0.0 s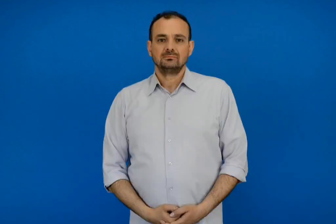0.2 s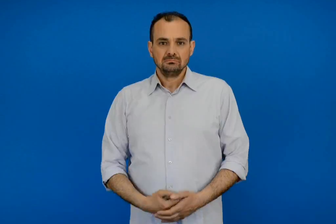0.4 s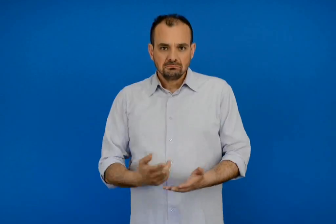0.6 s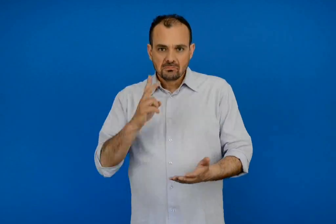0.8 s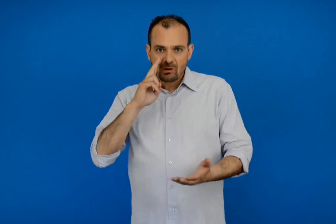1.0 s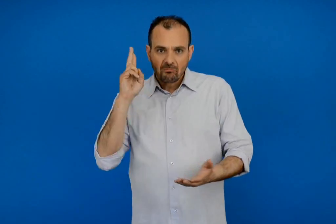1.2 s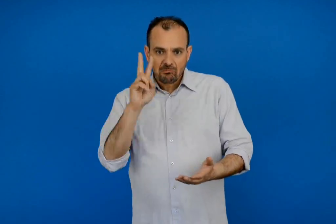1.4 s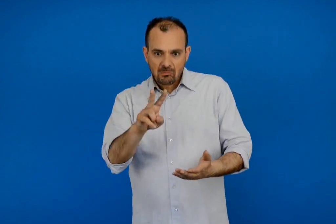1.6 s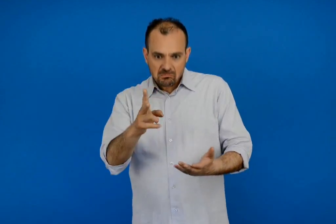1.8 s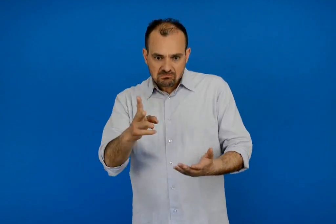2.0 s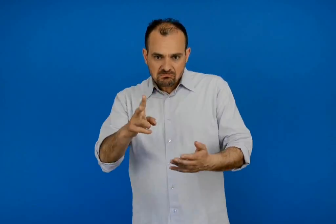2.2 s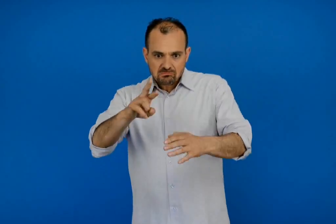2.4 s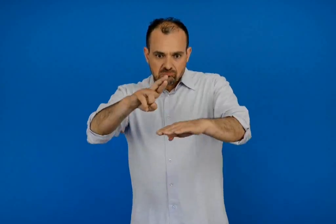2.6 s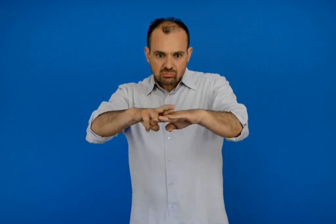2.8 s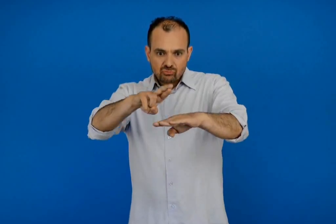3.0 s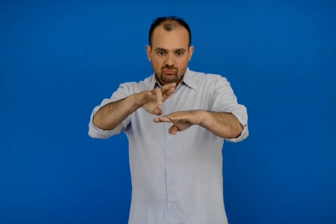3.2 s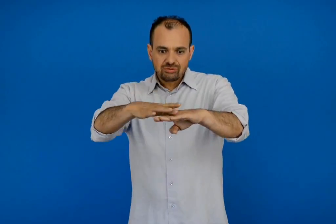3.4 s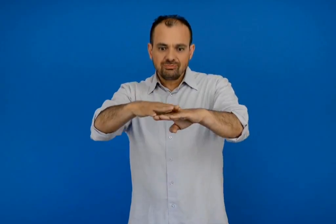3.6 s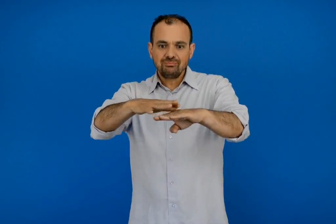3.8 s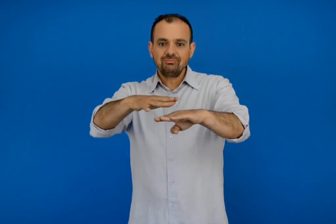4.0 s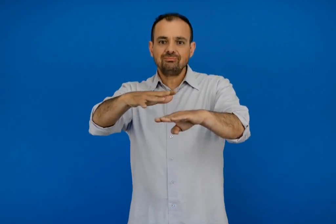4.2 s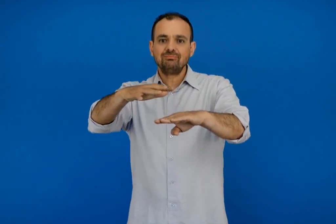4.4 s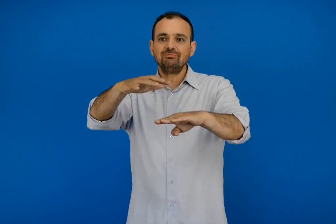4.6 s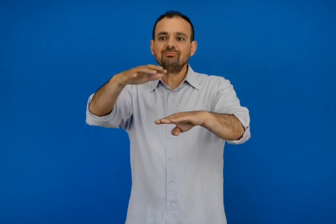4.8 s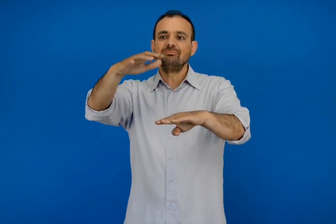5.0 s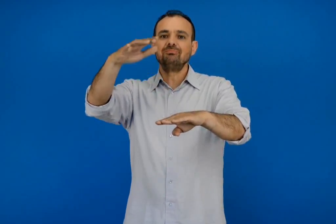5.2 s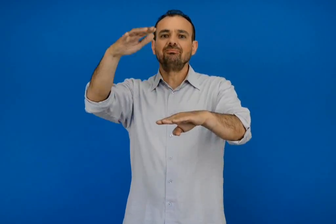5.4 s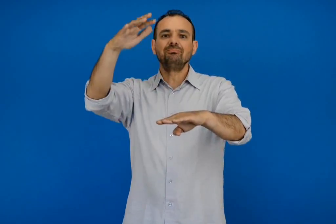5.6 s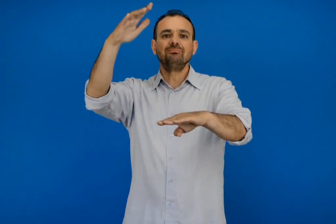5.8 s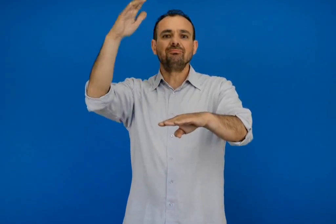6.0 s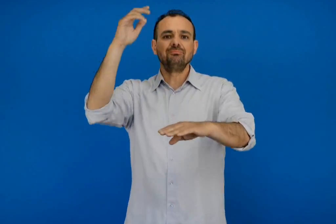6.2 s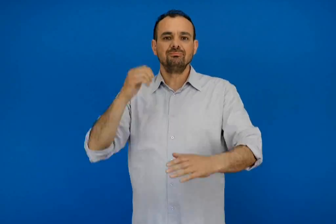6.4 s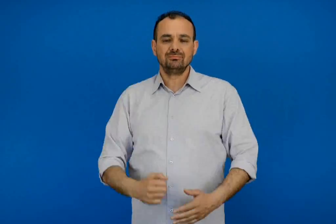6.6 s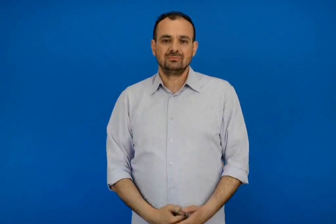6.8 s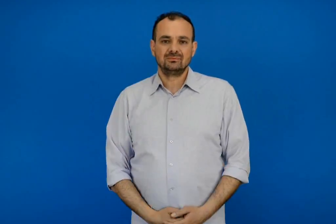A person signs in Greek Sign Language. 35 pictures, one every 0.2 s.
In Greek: φαίνεται θα έχει εξατμιστεί
